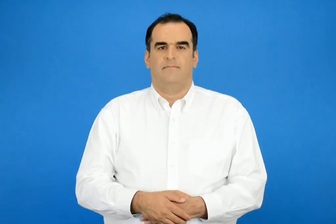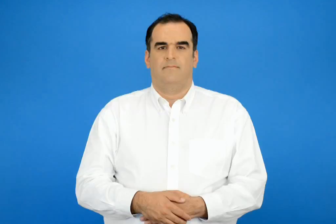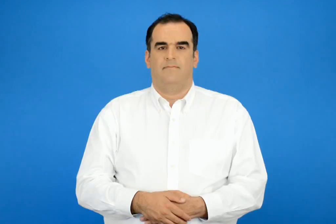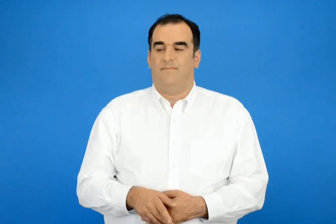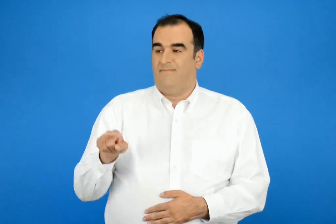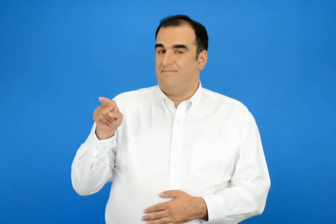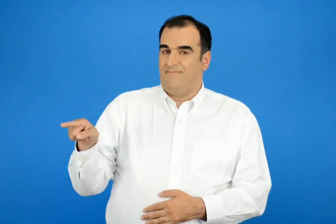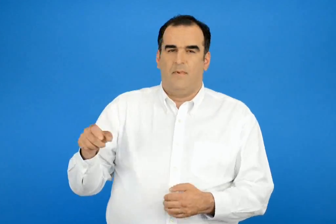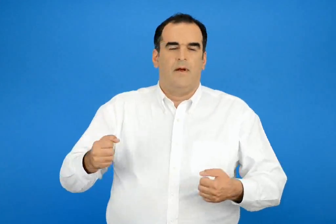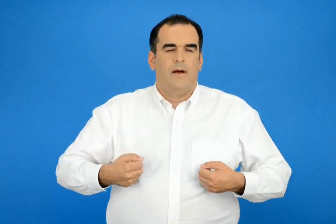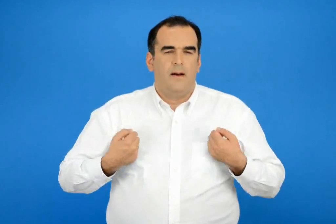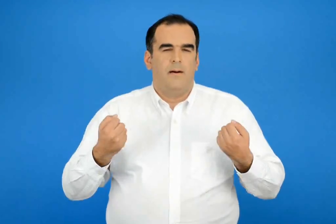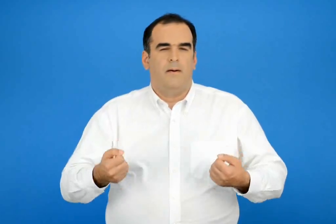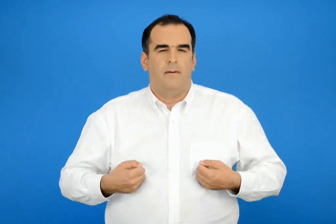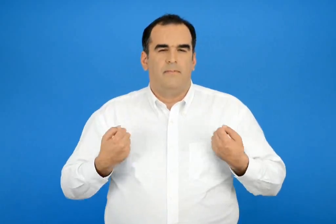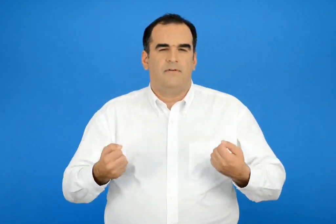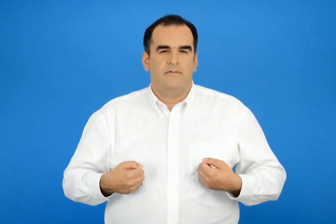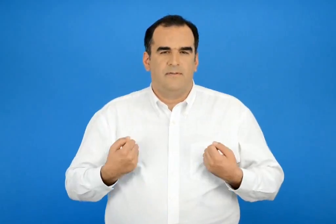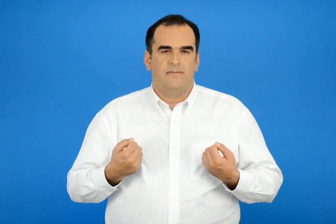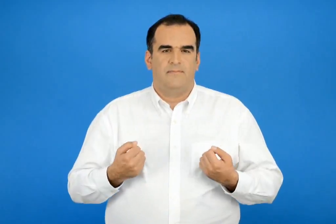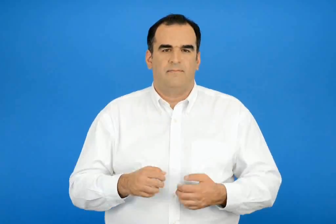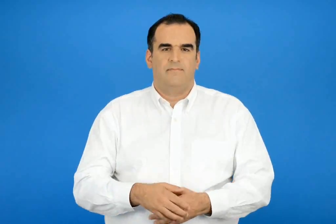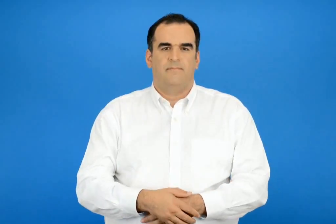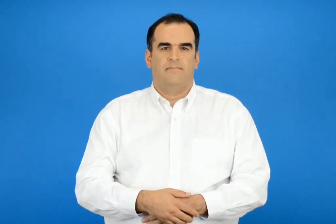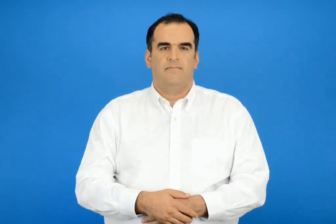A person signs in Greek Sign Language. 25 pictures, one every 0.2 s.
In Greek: έπαιζε
